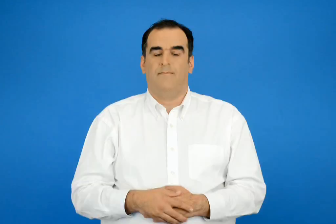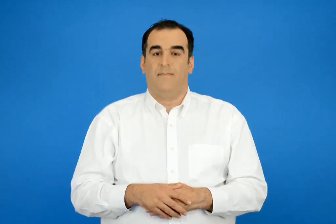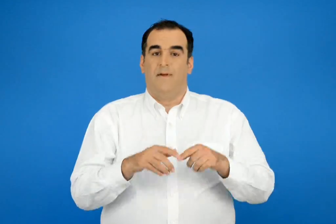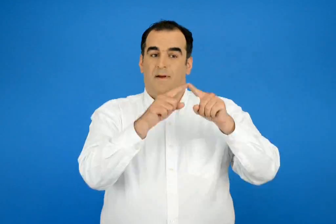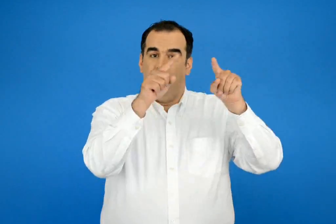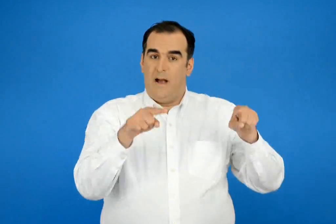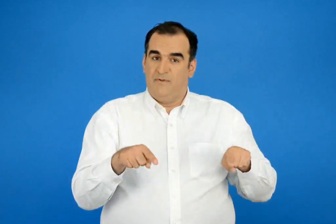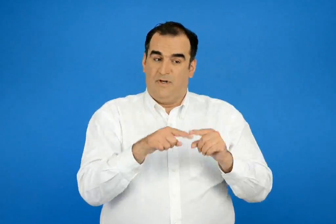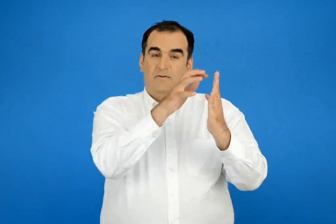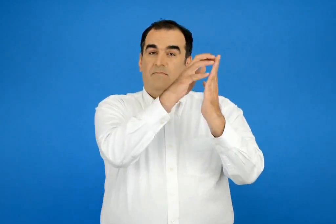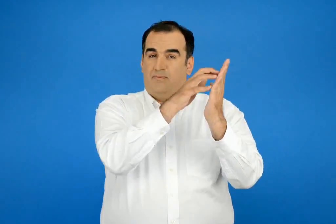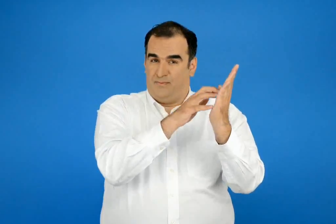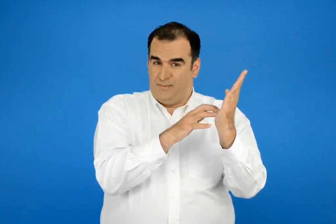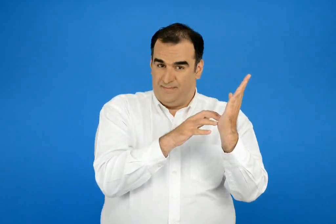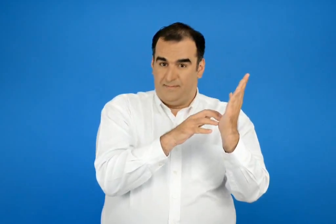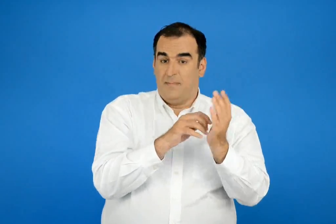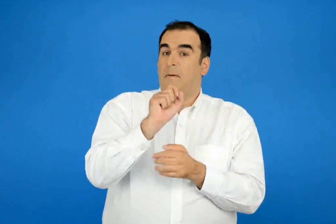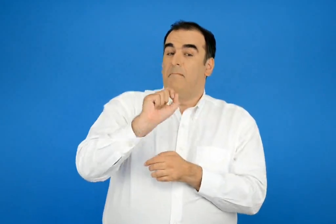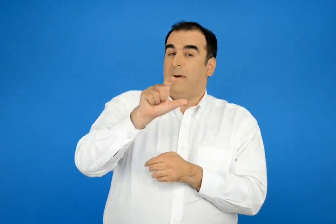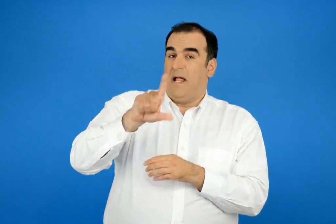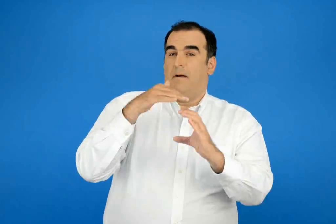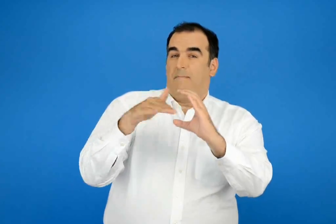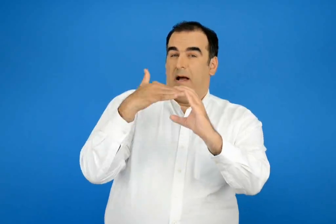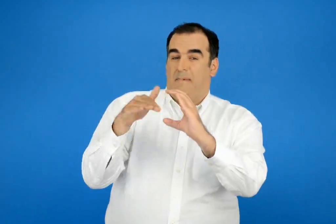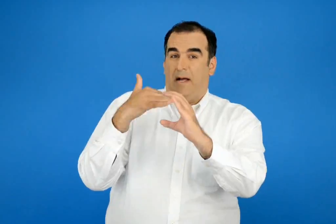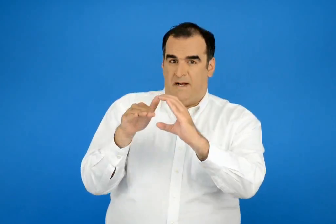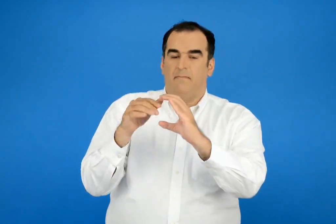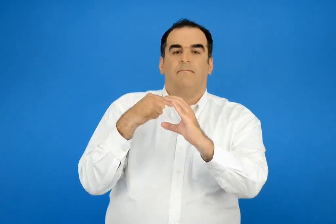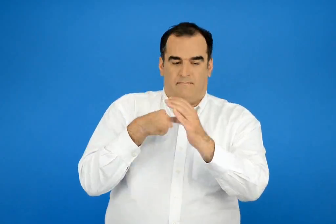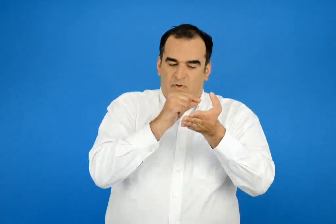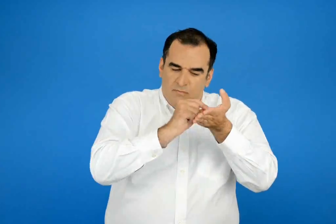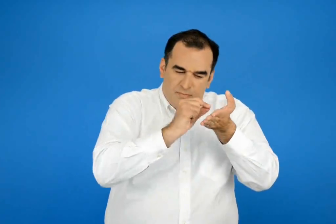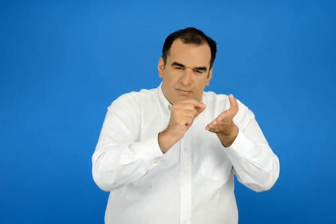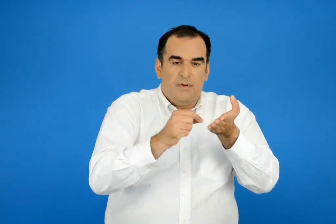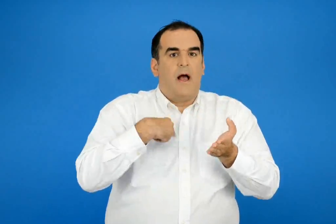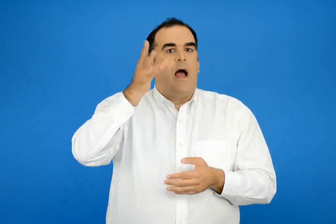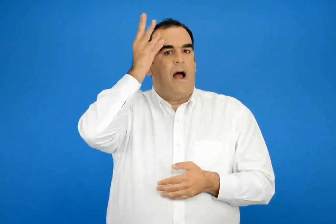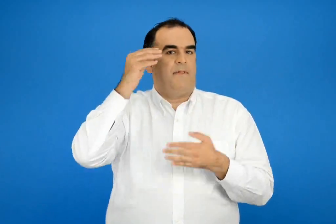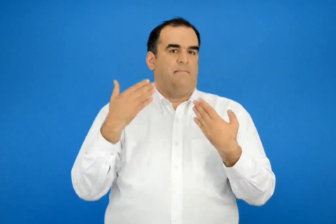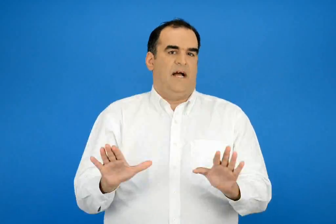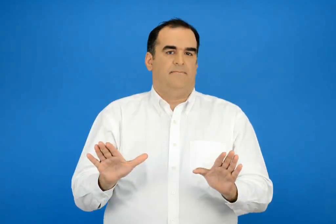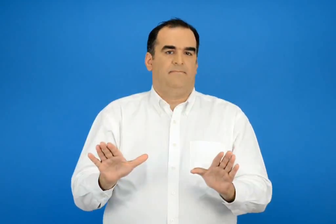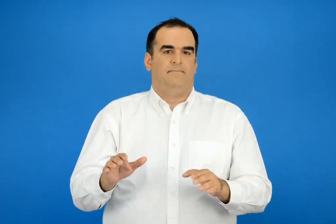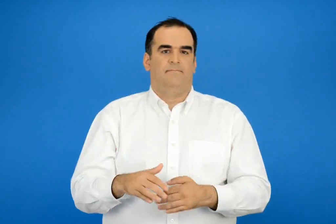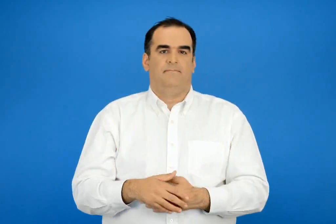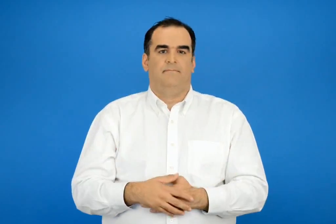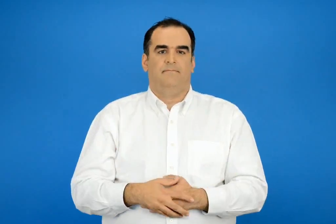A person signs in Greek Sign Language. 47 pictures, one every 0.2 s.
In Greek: έμαθα να γραφώ επιστολές και μηνύματα ηλεκτρονικού ταχυδρομείου
